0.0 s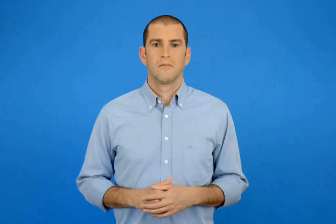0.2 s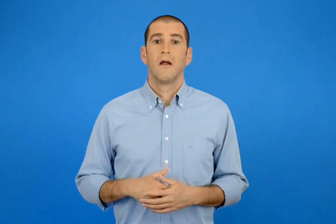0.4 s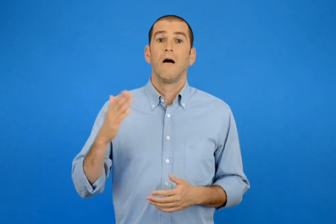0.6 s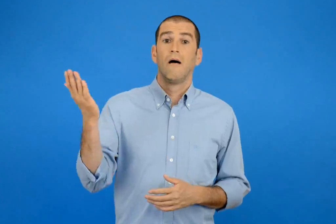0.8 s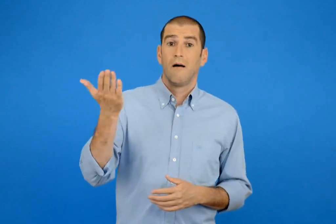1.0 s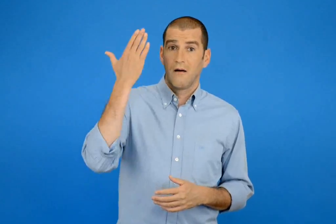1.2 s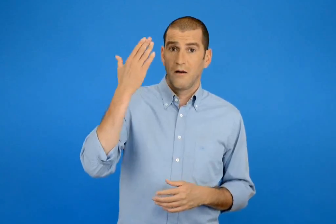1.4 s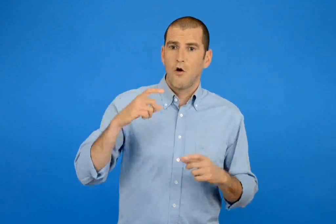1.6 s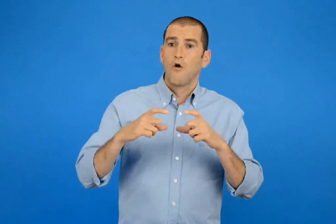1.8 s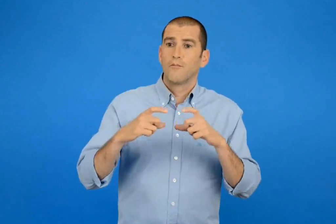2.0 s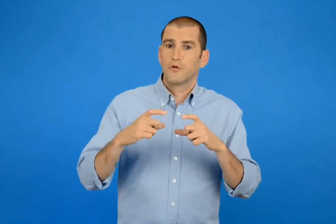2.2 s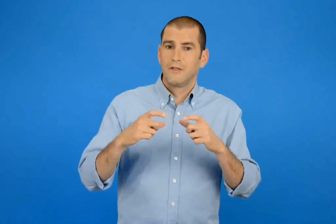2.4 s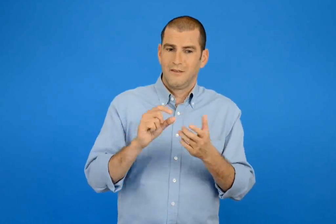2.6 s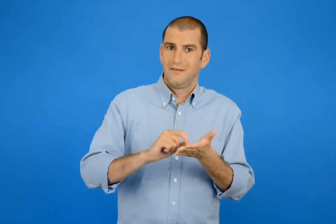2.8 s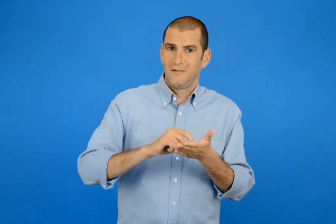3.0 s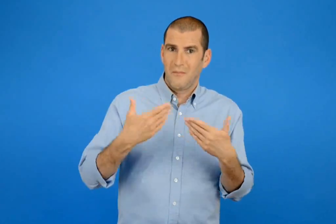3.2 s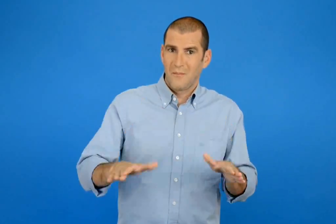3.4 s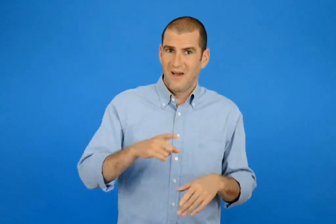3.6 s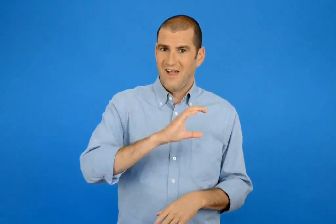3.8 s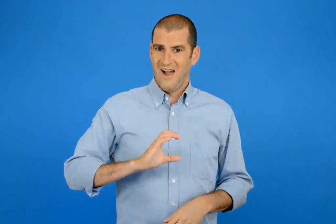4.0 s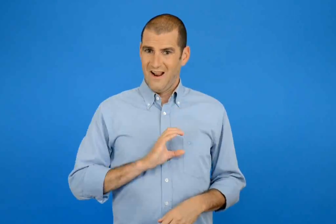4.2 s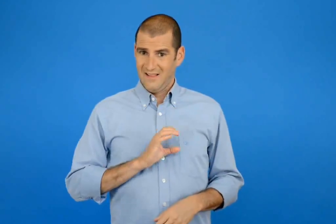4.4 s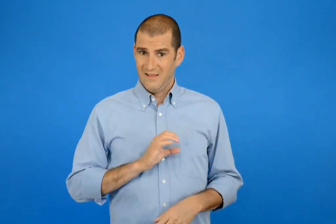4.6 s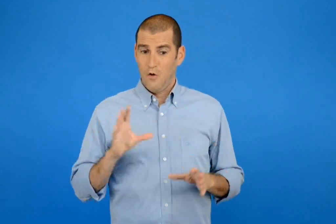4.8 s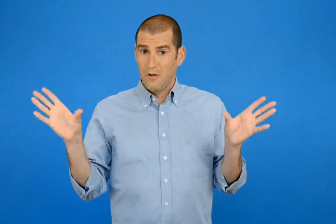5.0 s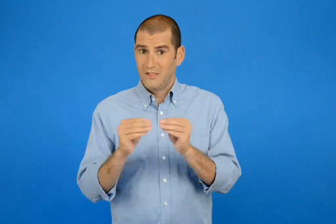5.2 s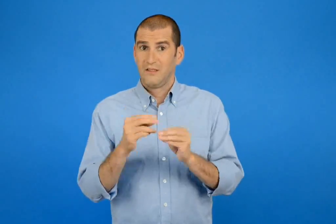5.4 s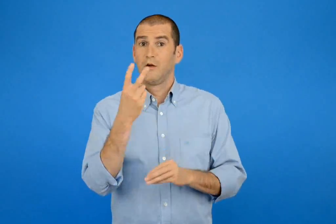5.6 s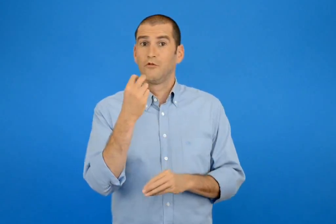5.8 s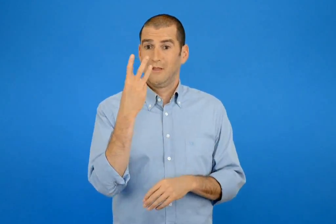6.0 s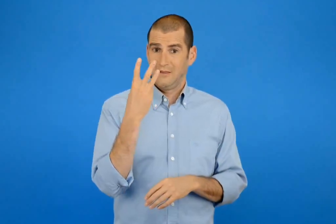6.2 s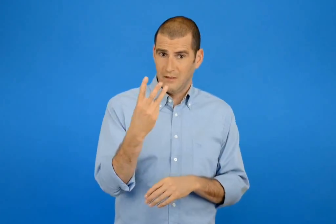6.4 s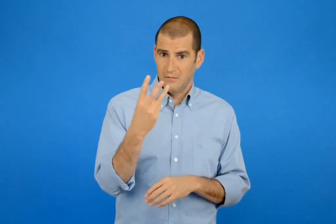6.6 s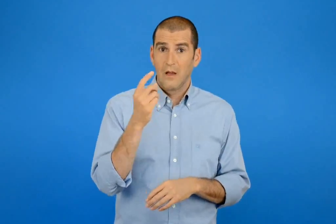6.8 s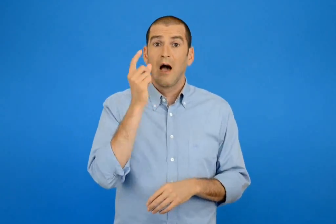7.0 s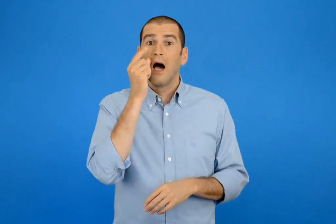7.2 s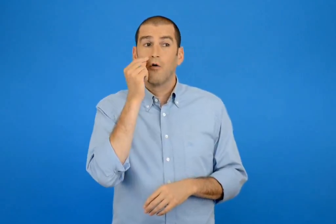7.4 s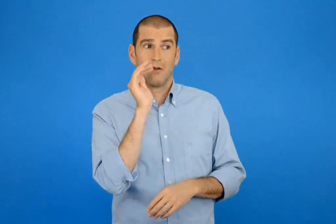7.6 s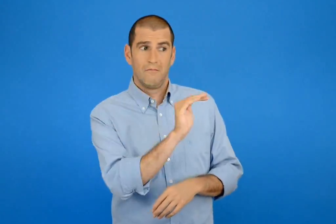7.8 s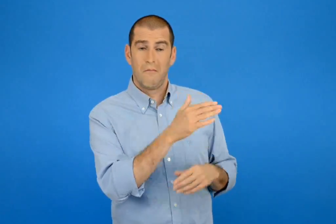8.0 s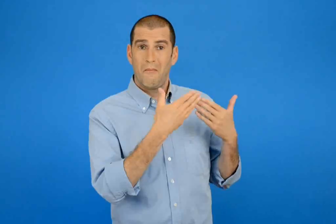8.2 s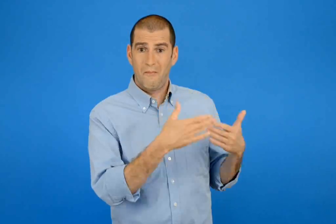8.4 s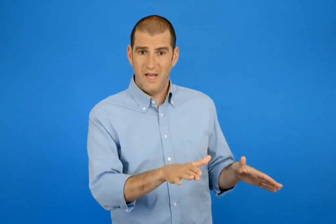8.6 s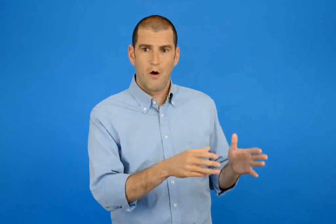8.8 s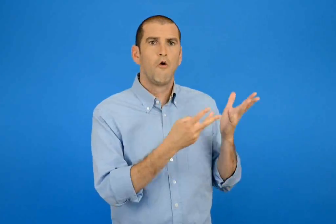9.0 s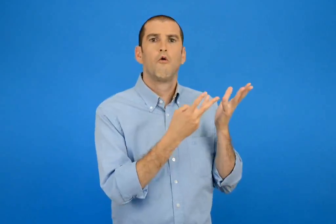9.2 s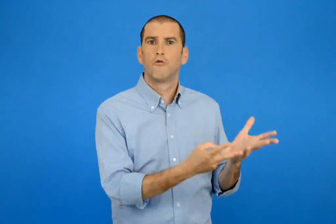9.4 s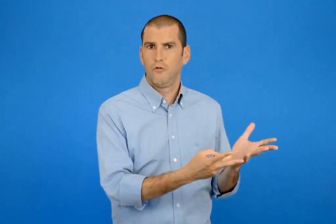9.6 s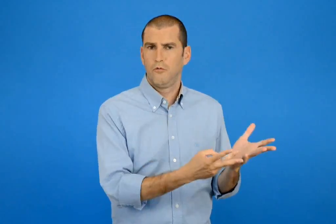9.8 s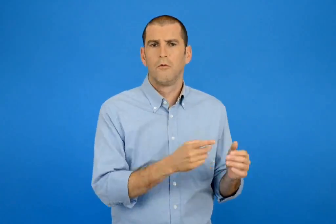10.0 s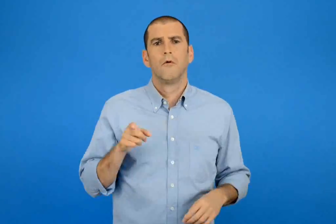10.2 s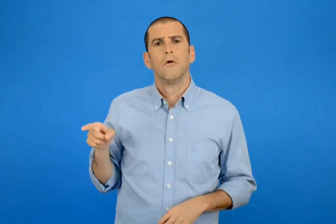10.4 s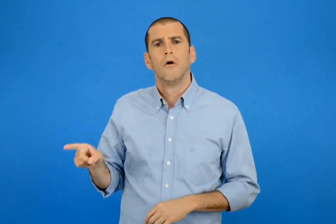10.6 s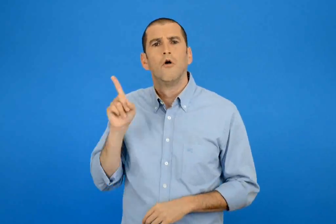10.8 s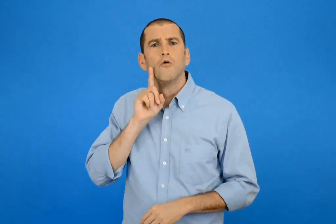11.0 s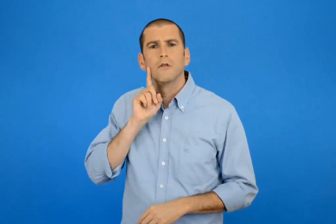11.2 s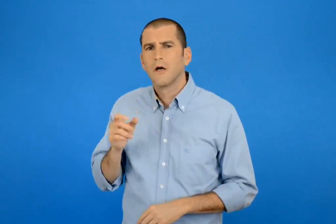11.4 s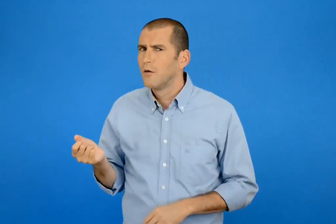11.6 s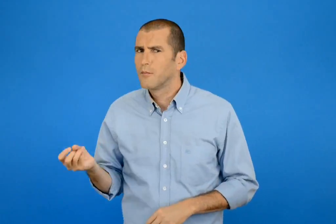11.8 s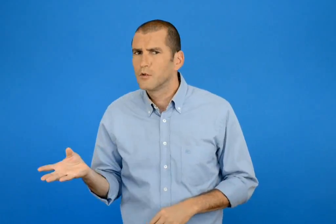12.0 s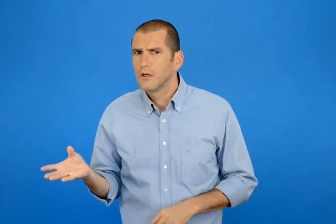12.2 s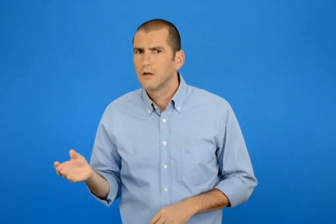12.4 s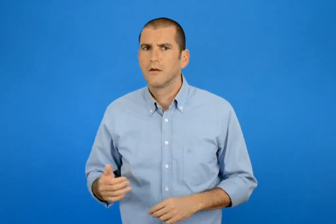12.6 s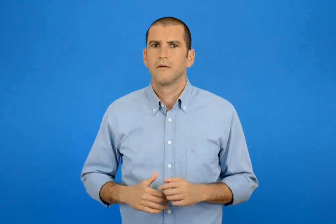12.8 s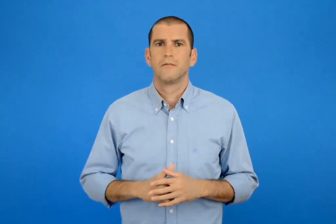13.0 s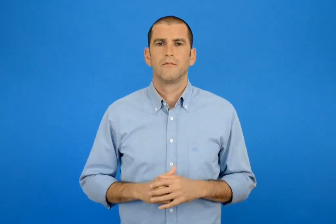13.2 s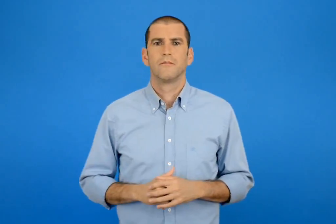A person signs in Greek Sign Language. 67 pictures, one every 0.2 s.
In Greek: αν όλες οι προσκλήσεις που έφτιαξε η ελένη ήταν 23 και τα αγόρια που προσκάλεσε ήταν 8 πόσα ήταν τα κορίτσια ;
